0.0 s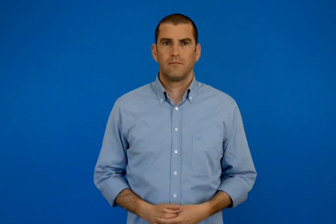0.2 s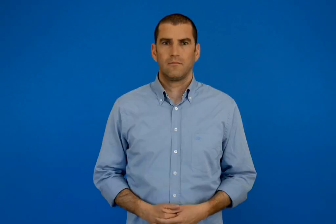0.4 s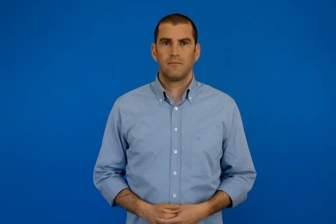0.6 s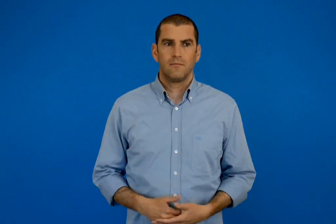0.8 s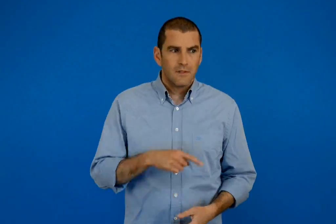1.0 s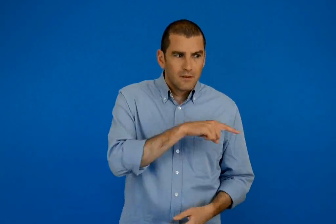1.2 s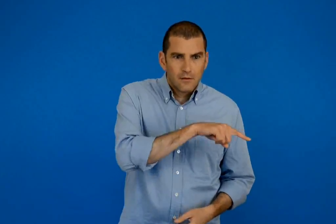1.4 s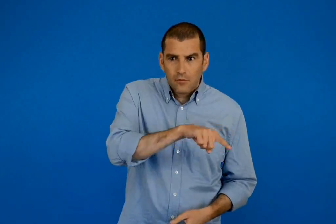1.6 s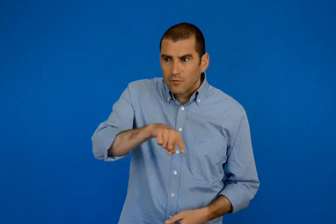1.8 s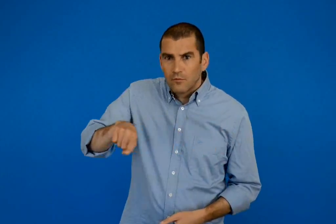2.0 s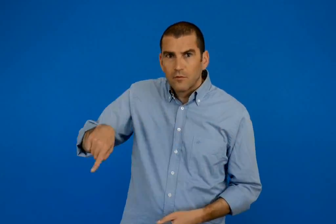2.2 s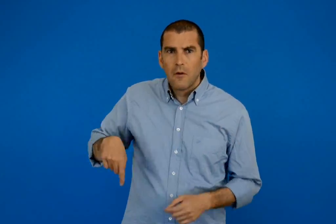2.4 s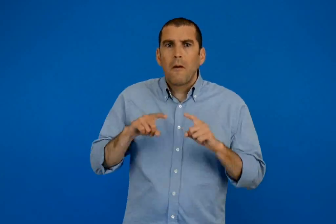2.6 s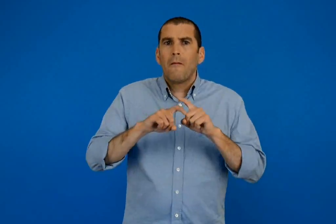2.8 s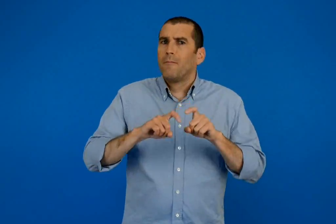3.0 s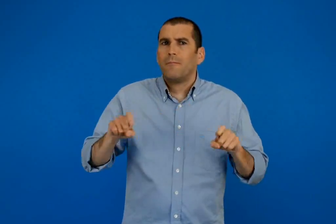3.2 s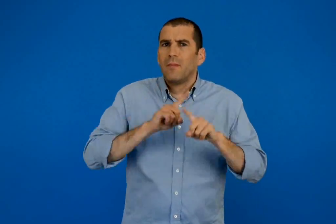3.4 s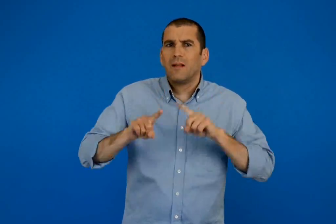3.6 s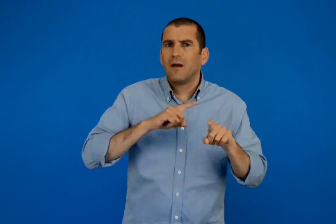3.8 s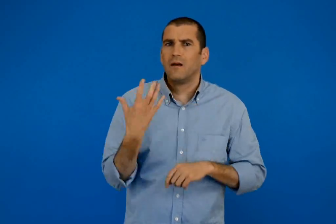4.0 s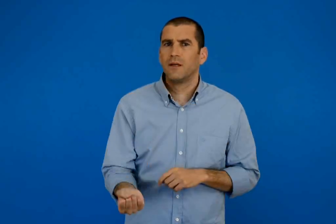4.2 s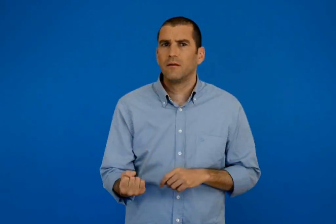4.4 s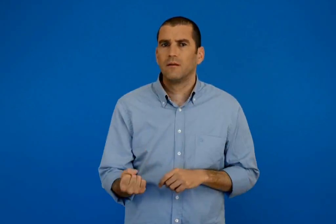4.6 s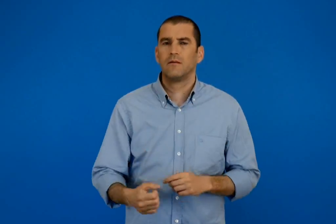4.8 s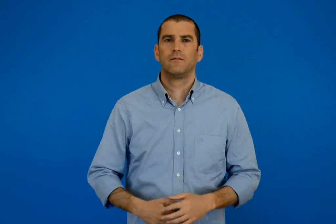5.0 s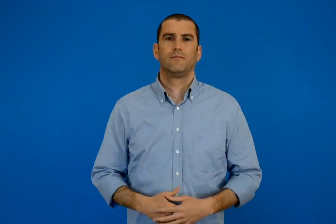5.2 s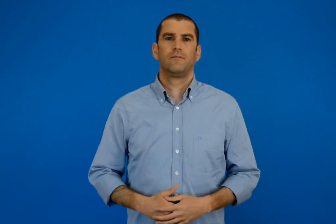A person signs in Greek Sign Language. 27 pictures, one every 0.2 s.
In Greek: ποια πράγματα υπάρχουν γύρω μου ;
